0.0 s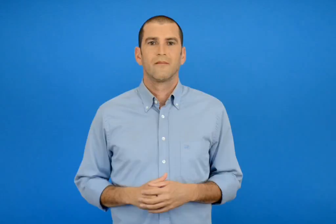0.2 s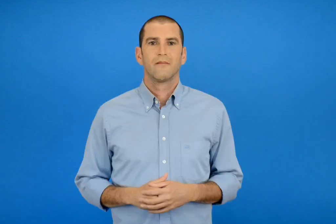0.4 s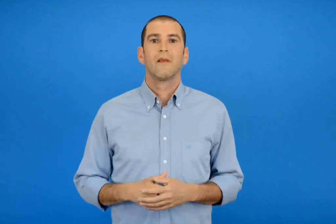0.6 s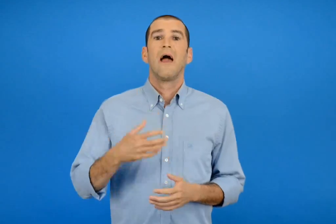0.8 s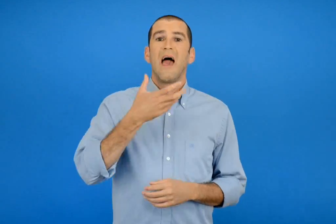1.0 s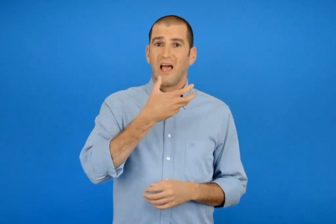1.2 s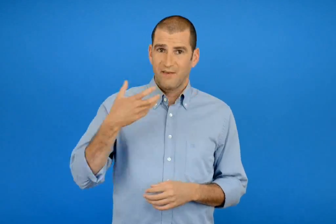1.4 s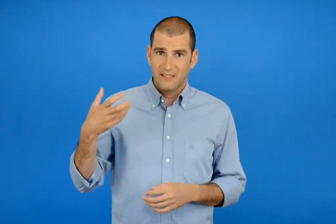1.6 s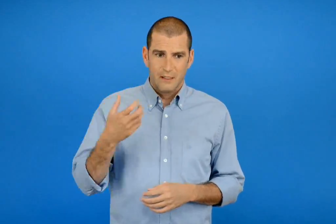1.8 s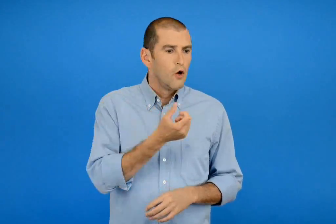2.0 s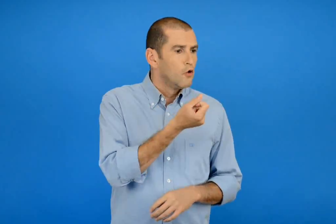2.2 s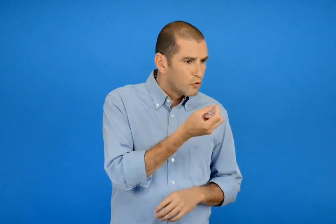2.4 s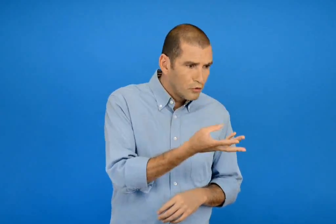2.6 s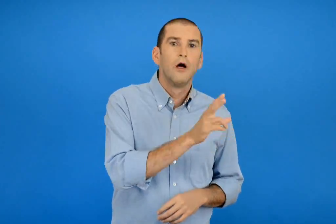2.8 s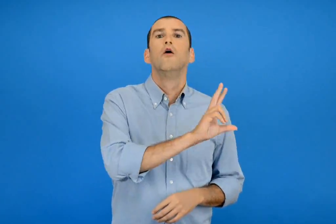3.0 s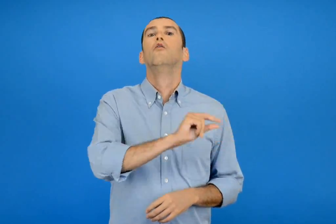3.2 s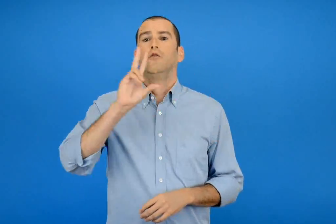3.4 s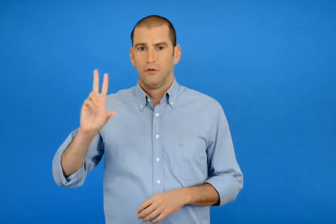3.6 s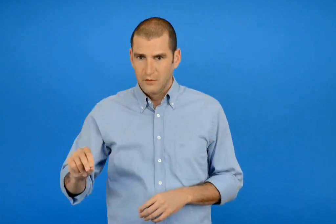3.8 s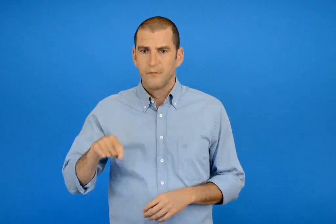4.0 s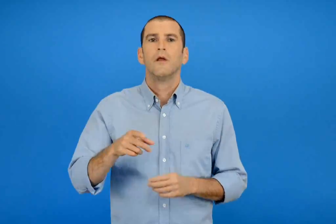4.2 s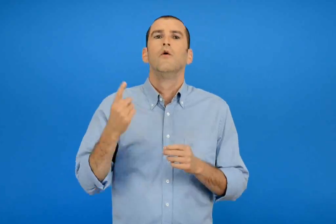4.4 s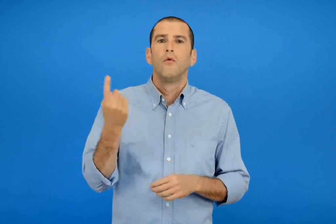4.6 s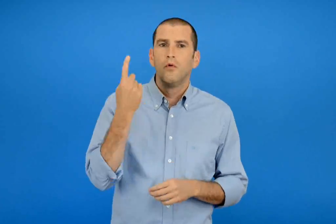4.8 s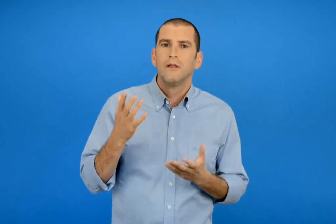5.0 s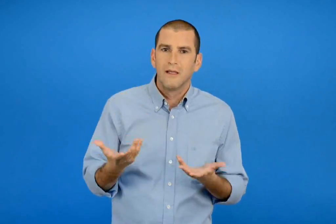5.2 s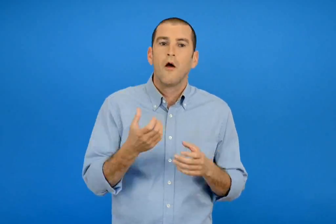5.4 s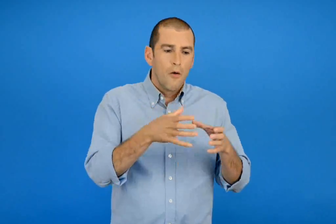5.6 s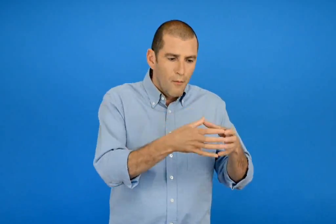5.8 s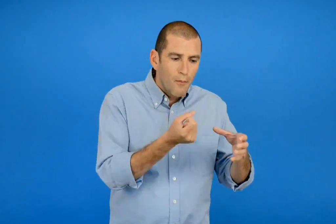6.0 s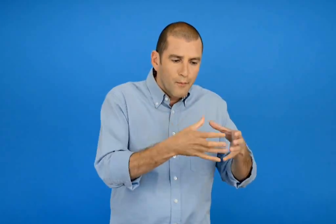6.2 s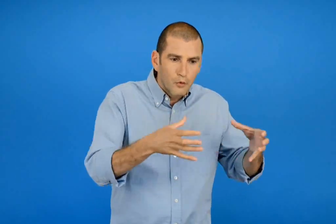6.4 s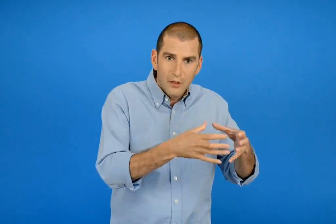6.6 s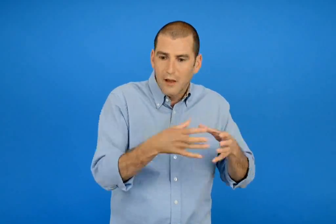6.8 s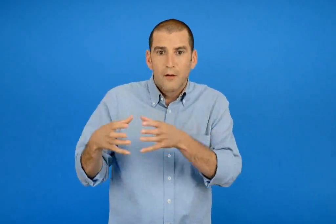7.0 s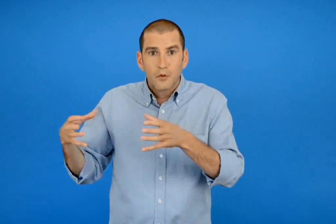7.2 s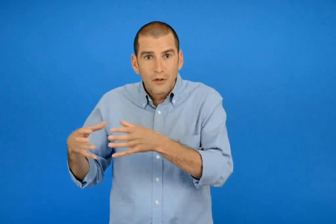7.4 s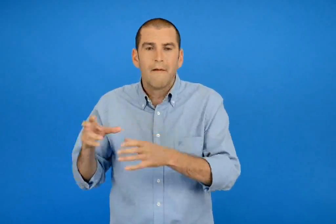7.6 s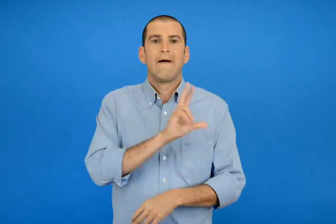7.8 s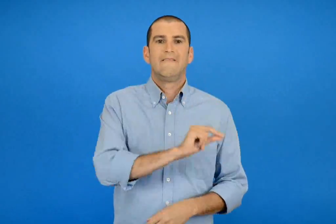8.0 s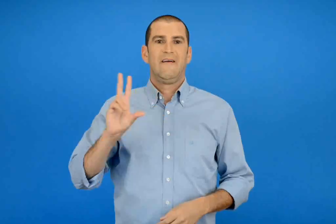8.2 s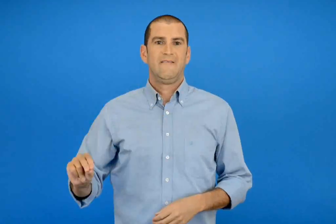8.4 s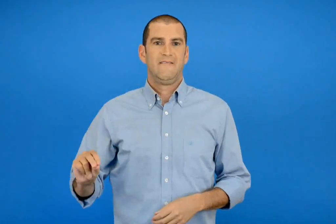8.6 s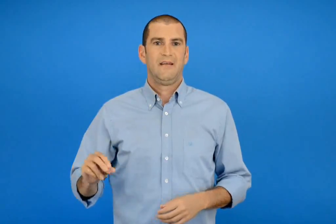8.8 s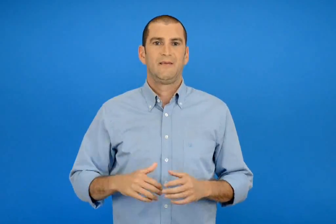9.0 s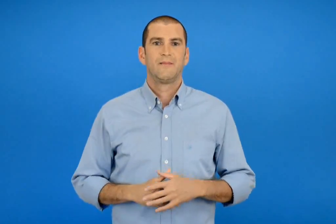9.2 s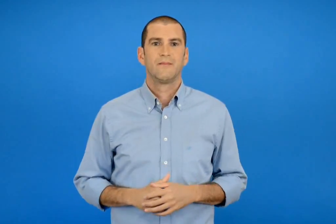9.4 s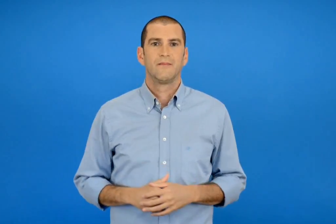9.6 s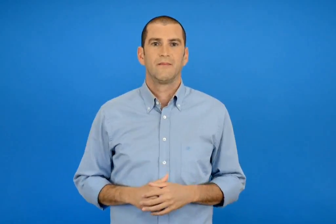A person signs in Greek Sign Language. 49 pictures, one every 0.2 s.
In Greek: την έκφραση τόσα όσα τη χρησιμοποιούμε για ποσότητες που είναι ίσες μεταξύ τους
